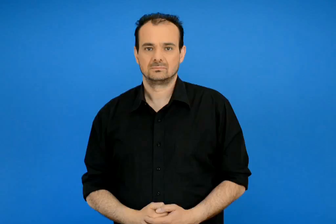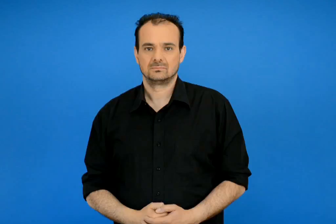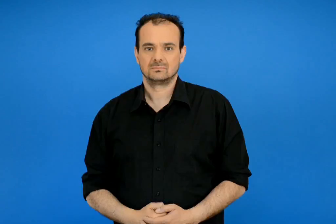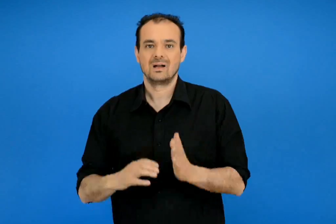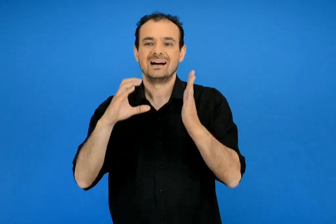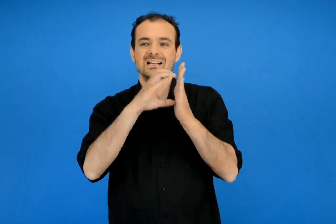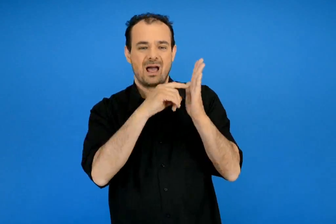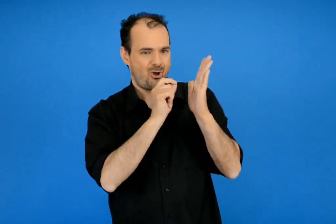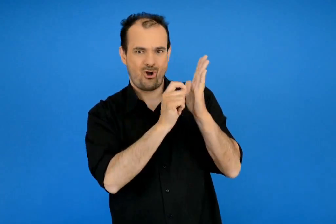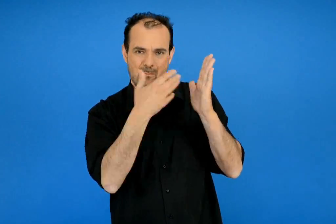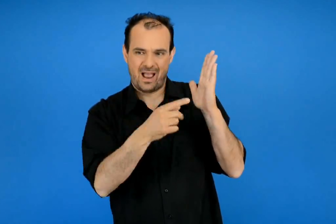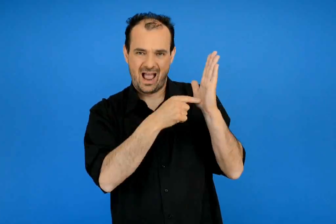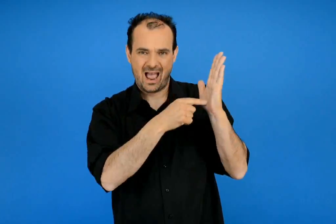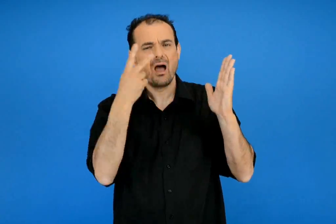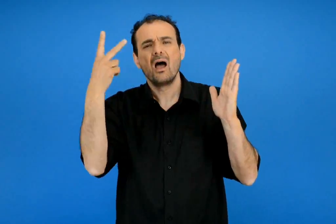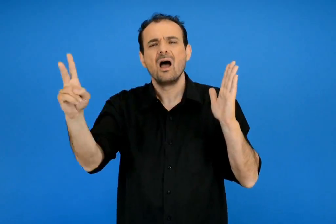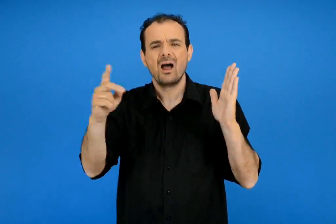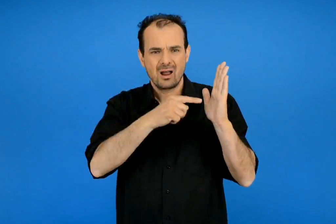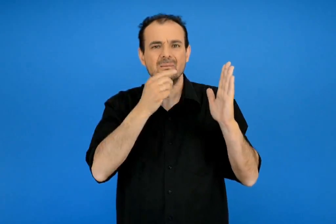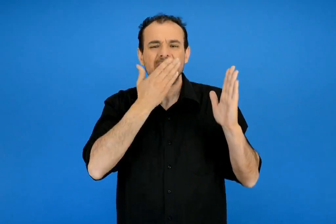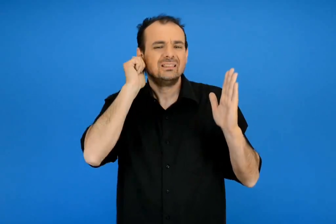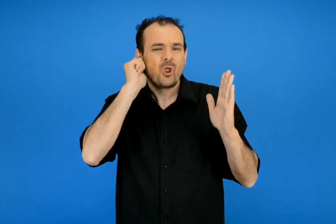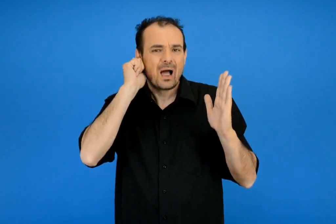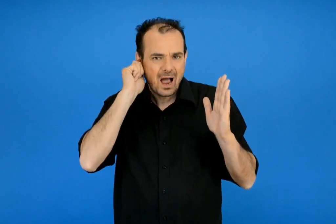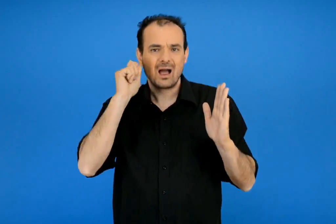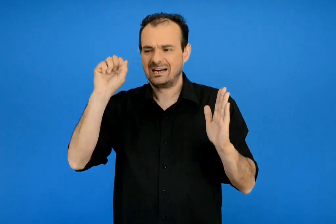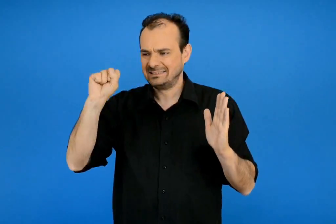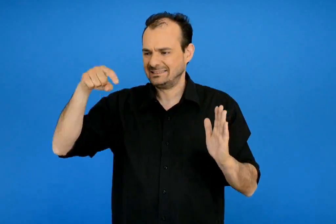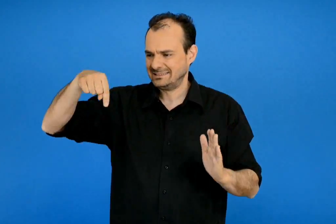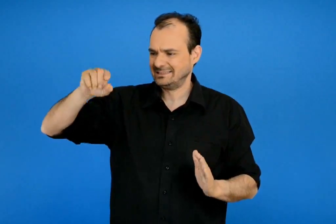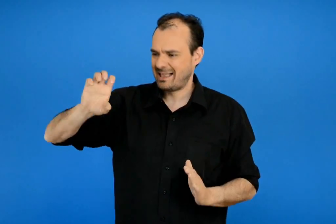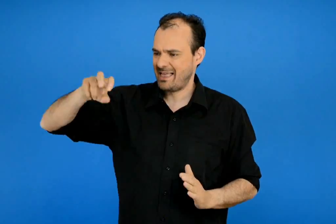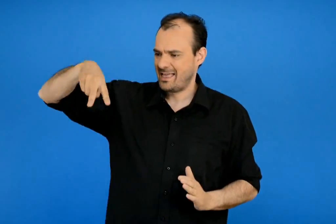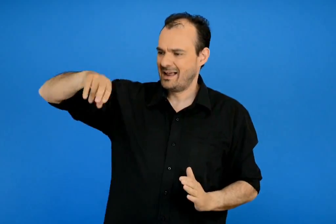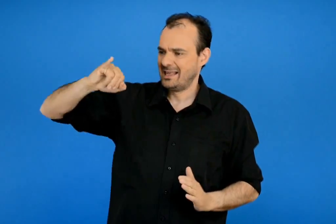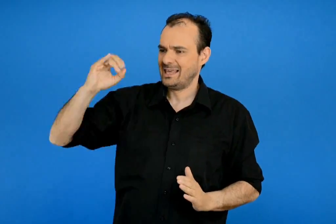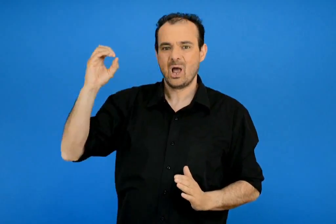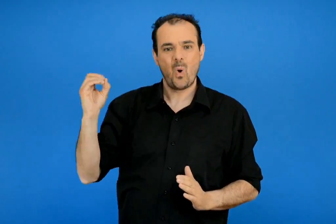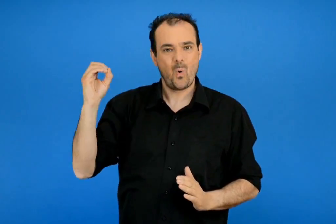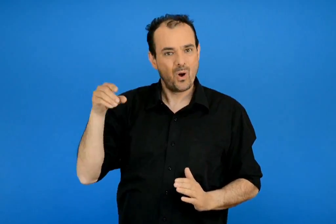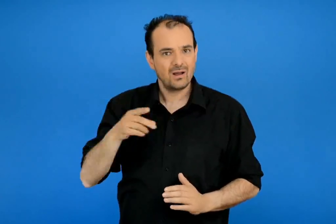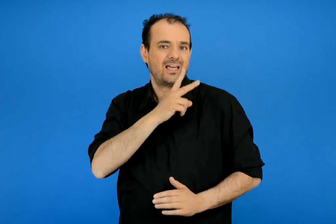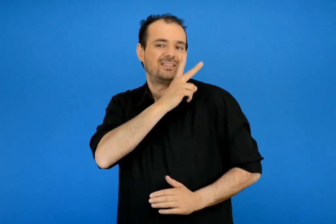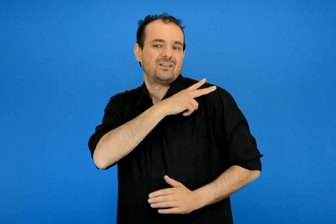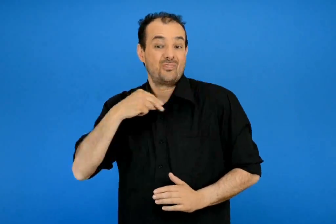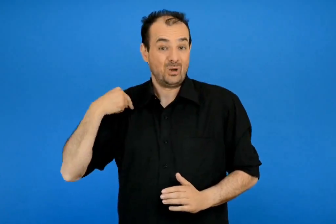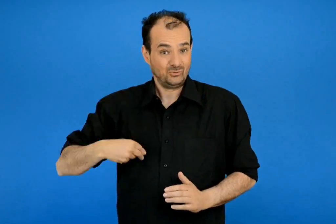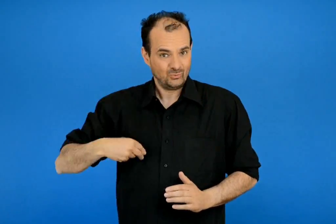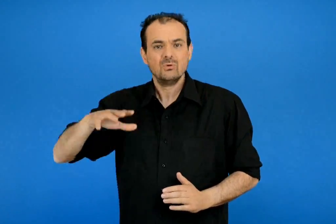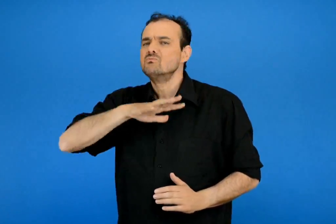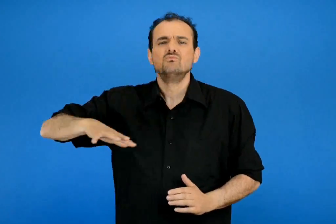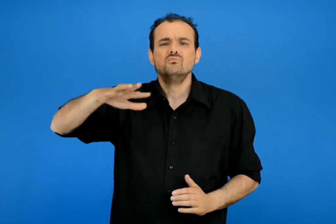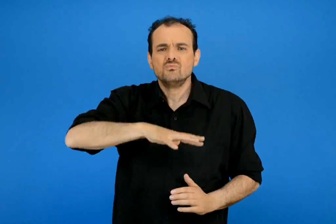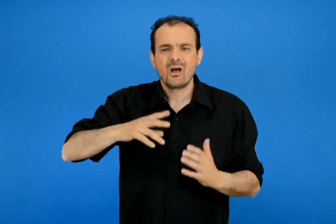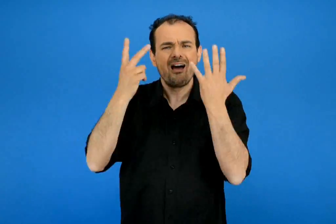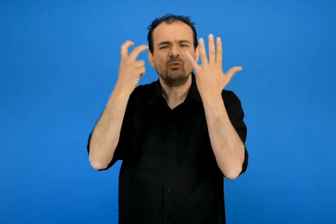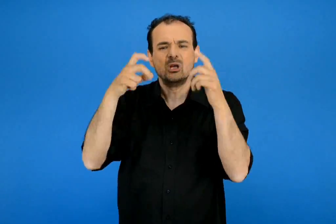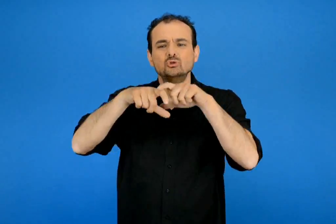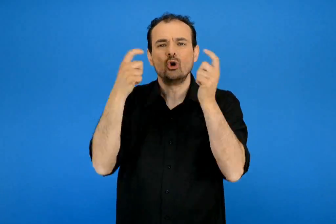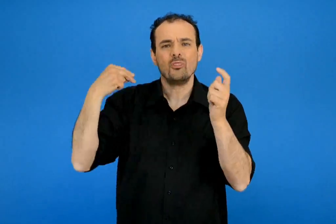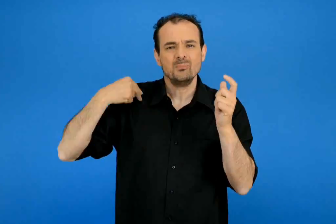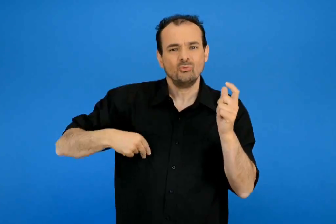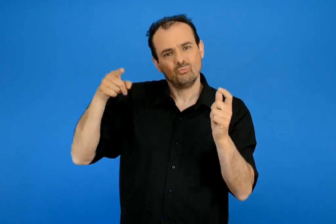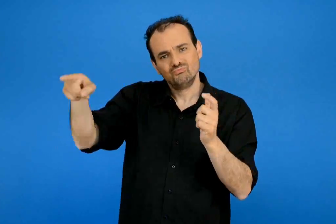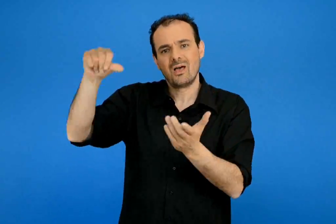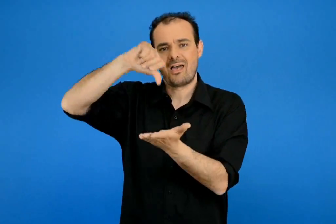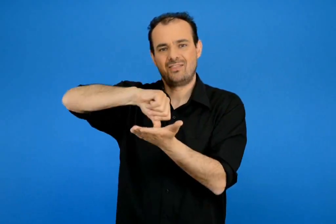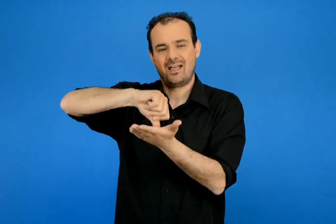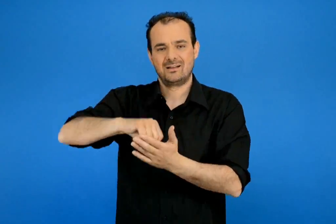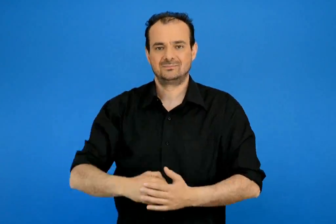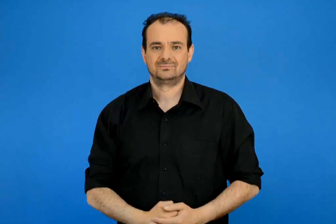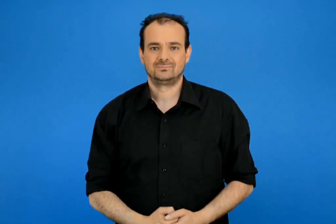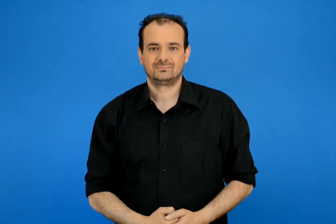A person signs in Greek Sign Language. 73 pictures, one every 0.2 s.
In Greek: το κείμενο είναι γραμμένο από τον στέλιο μαθητή της β τάξης του 7ου δημοτικού σχολείου αθήνας
